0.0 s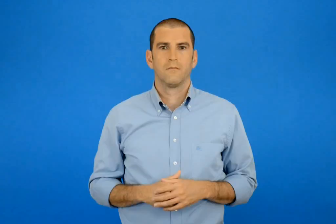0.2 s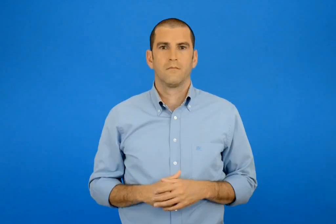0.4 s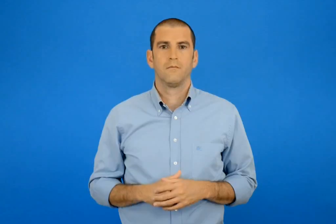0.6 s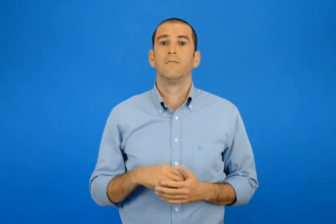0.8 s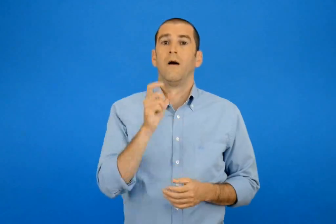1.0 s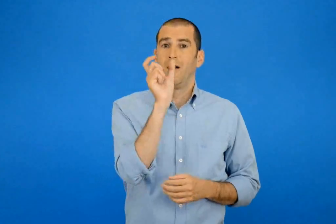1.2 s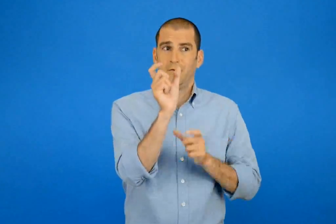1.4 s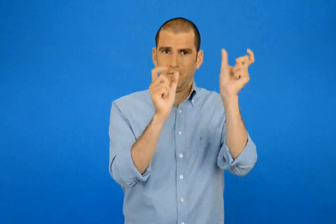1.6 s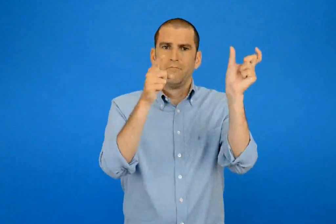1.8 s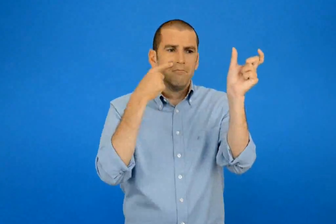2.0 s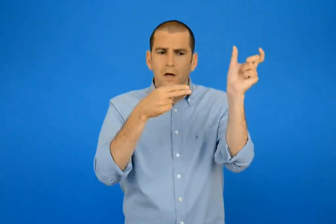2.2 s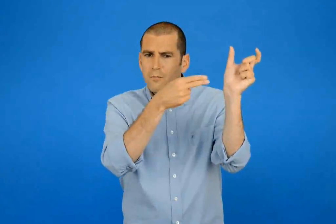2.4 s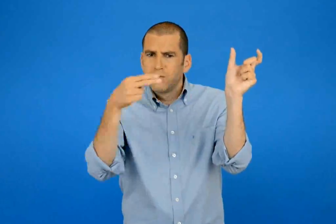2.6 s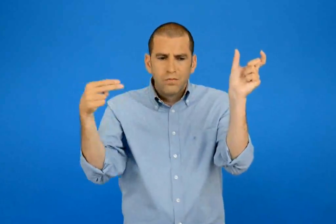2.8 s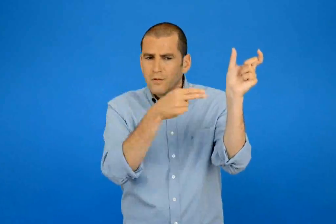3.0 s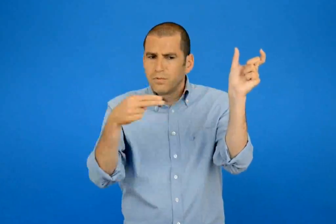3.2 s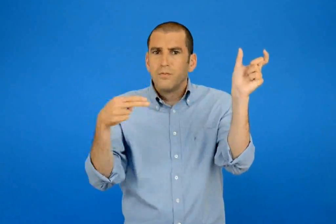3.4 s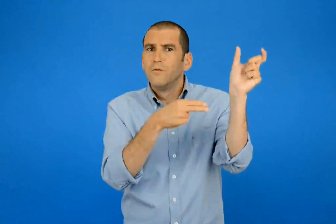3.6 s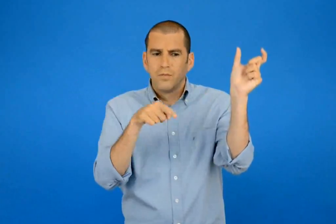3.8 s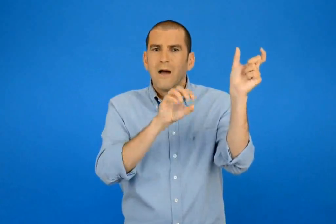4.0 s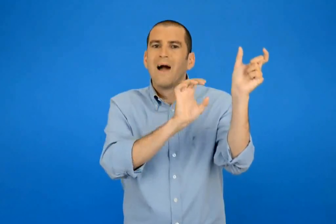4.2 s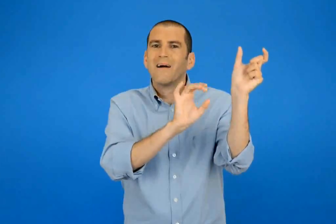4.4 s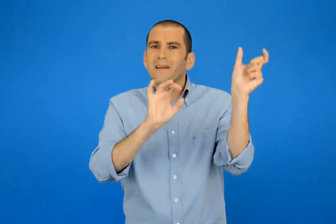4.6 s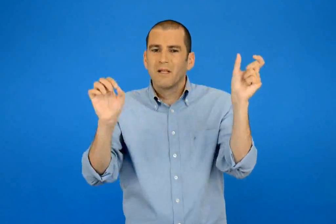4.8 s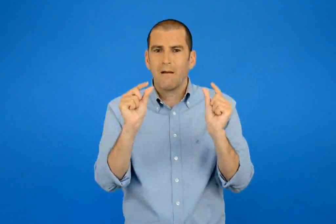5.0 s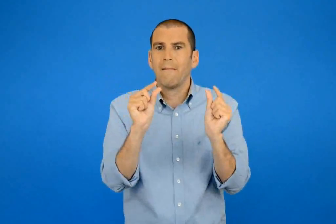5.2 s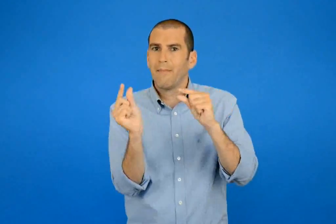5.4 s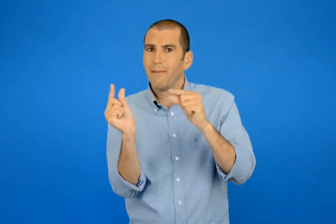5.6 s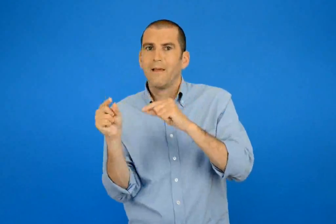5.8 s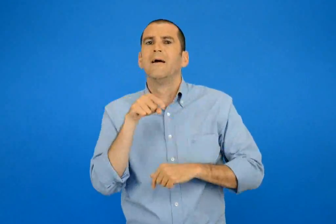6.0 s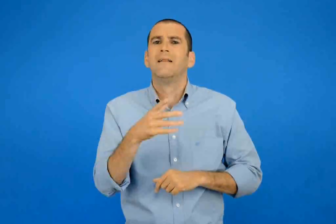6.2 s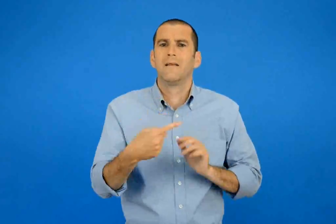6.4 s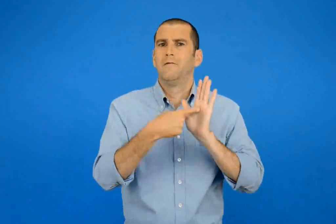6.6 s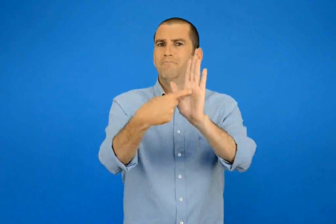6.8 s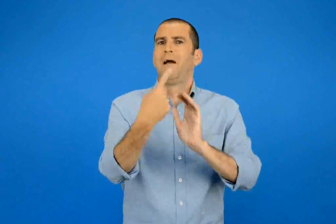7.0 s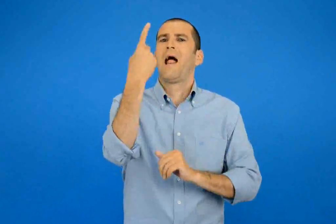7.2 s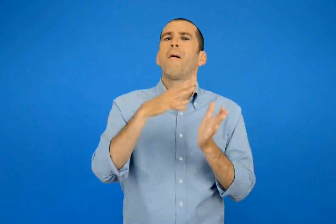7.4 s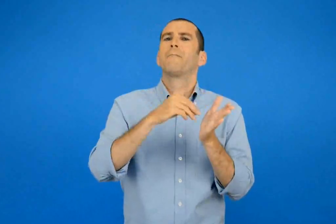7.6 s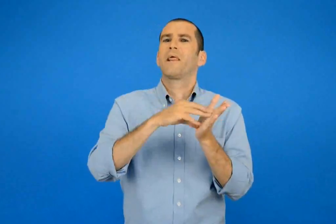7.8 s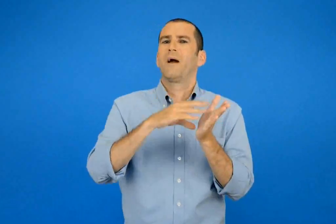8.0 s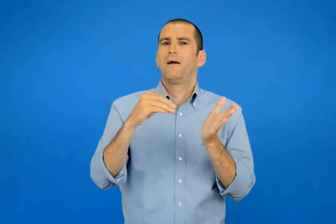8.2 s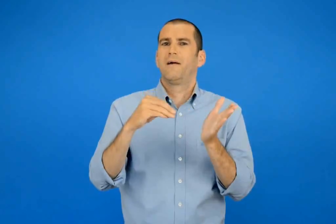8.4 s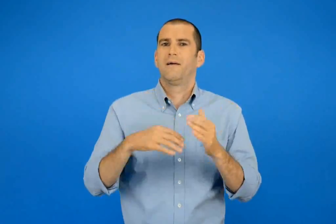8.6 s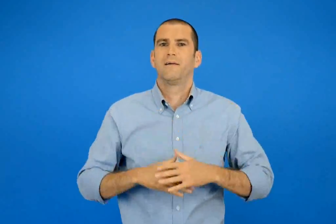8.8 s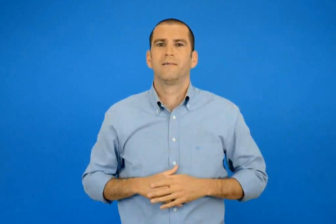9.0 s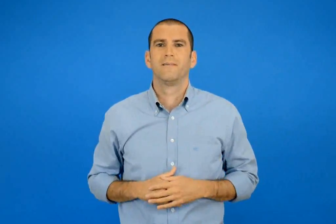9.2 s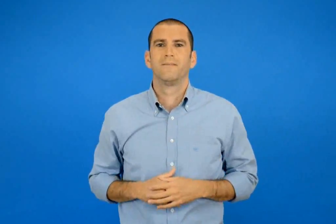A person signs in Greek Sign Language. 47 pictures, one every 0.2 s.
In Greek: η φράση με πλαγιά γράμματα είναι ένα παράδειγμα
